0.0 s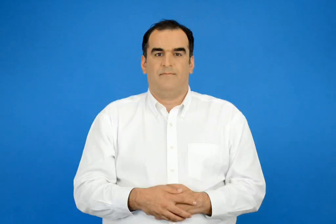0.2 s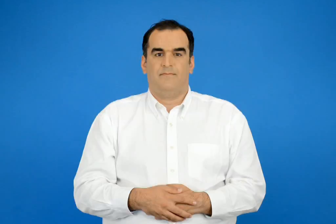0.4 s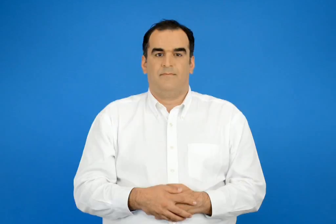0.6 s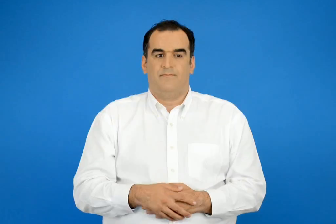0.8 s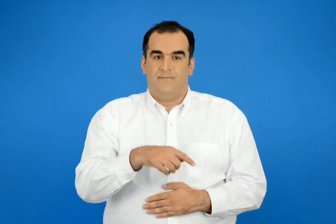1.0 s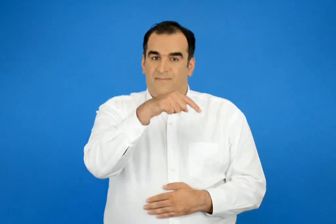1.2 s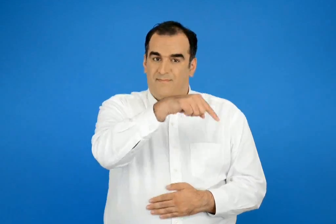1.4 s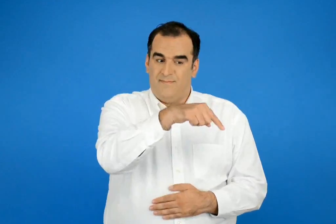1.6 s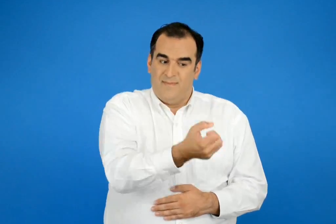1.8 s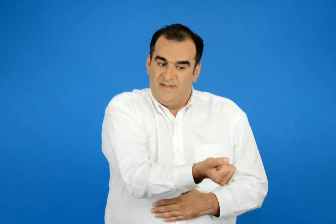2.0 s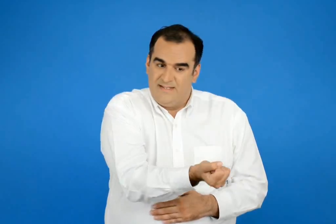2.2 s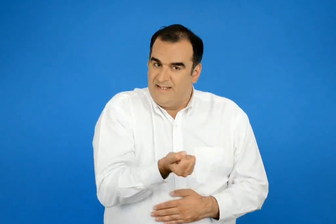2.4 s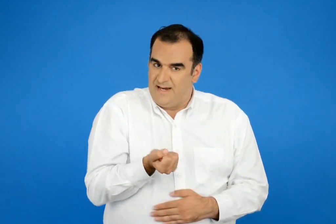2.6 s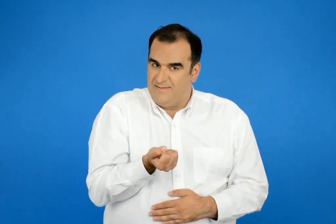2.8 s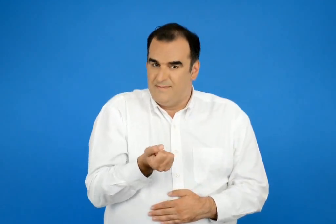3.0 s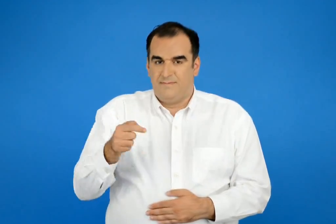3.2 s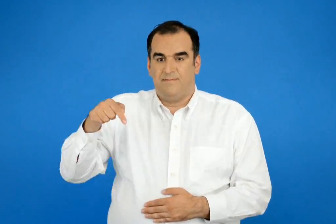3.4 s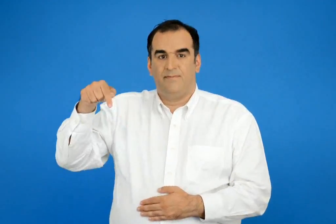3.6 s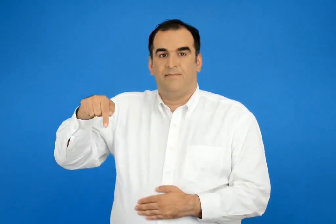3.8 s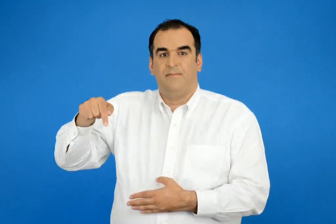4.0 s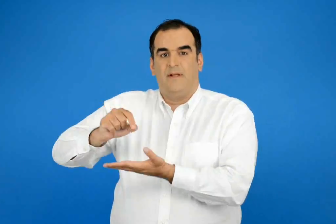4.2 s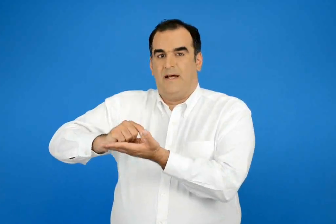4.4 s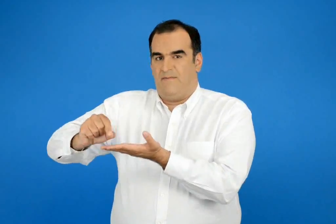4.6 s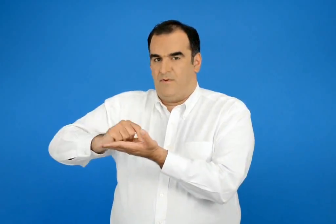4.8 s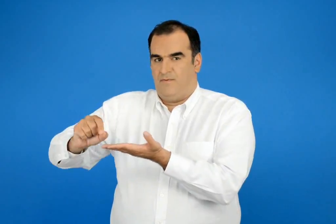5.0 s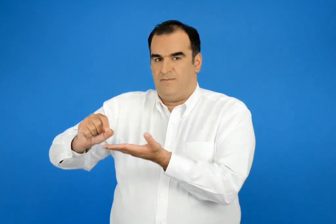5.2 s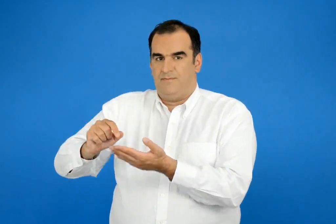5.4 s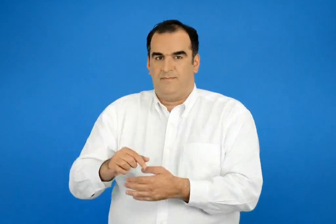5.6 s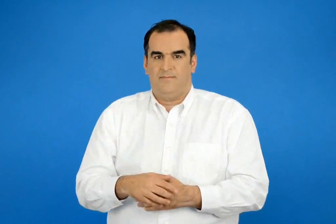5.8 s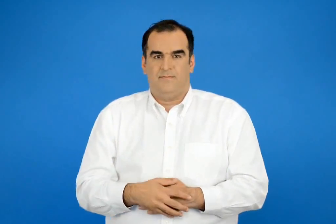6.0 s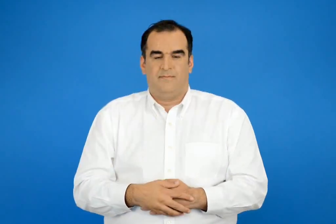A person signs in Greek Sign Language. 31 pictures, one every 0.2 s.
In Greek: το συρτάρι το γραφείο
